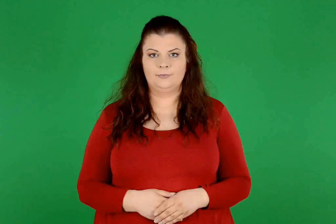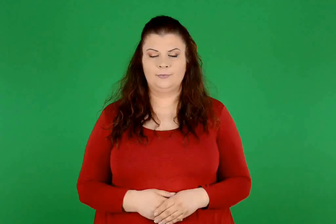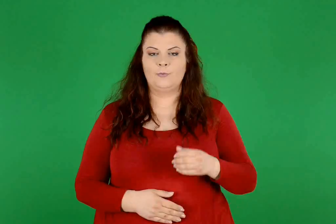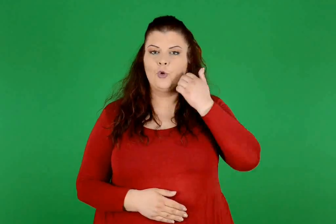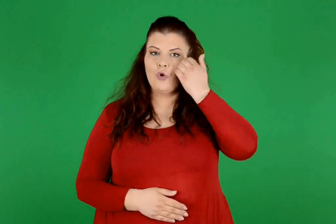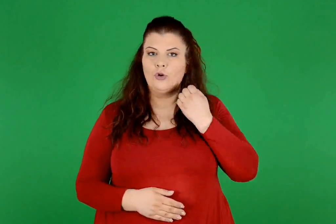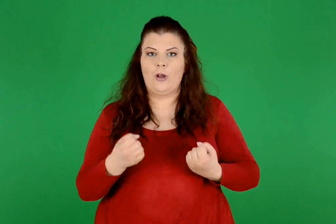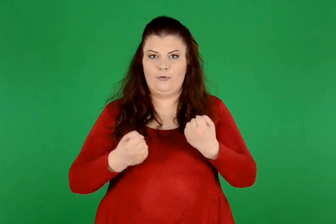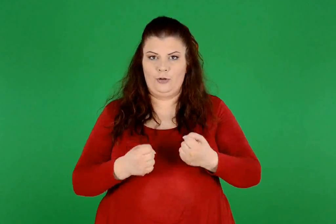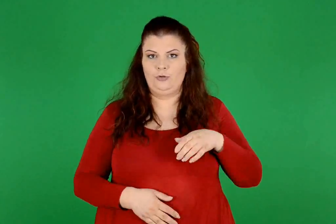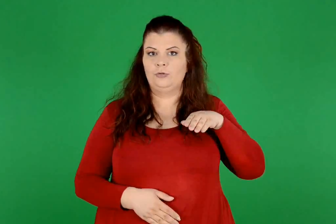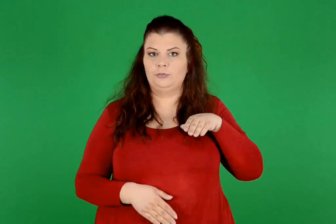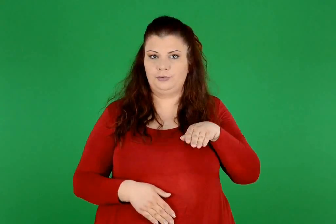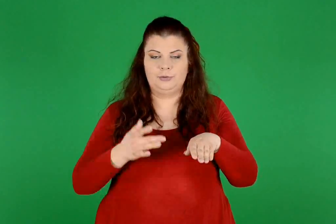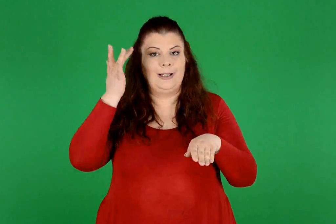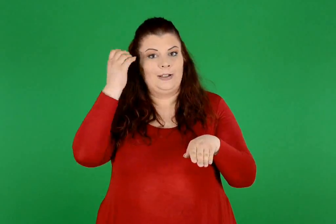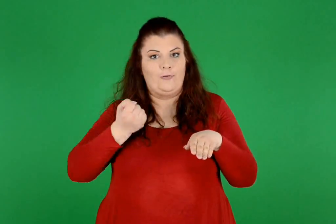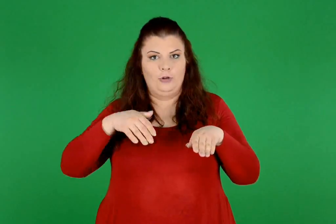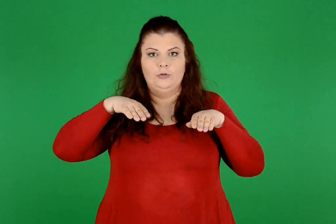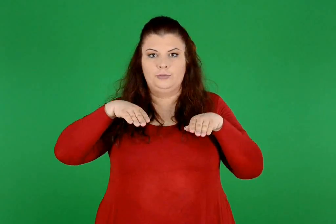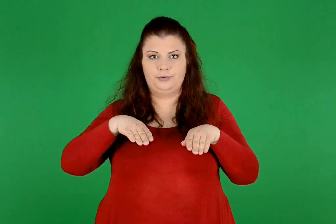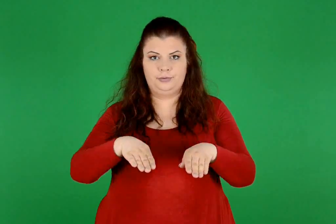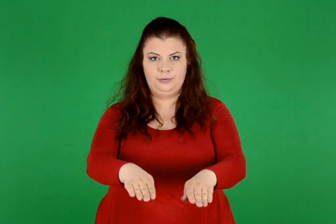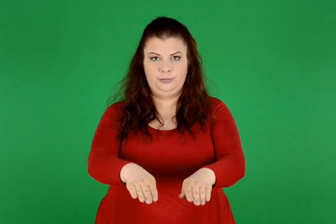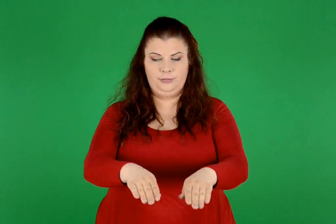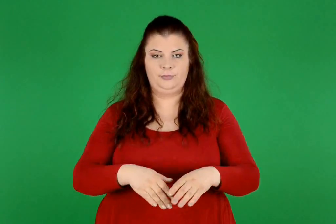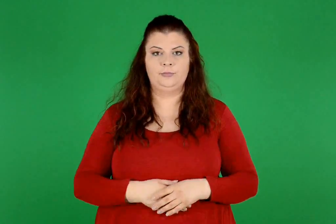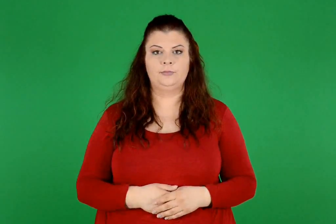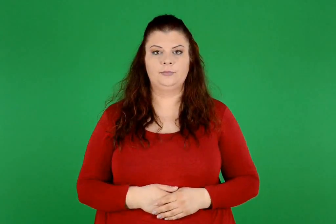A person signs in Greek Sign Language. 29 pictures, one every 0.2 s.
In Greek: το κίτρινο και το κόκκινο αυτοκίνητο κινούνται παράλληλα
